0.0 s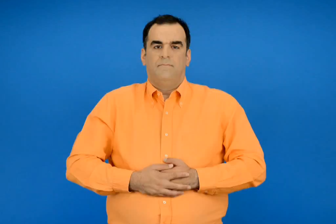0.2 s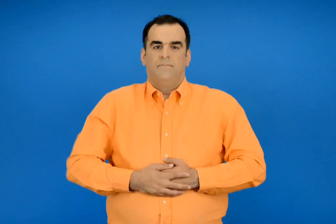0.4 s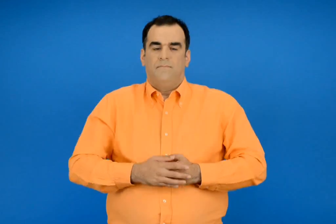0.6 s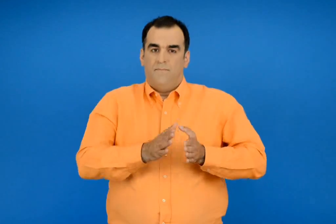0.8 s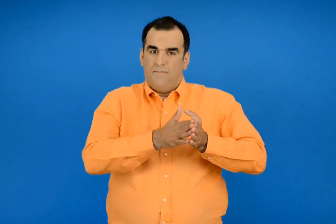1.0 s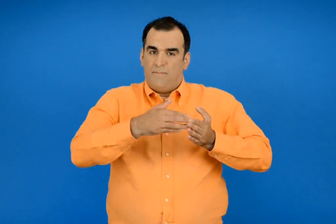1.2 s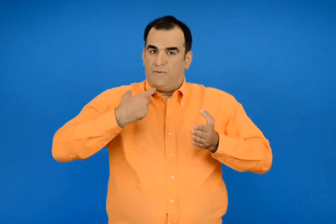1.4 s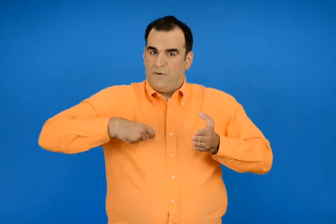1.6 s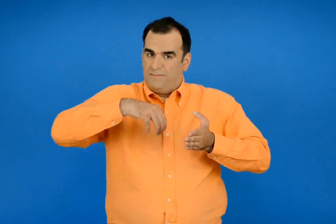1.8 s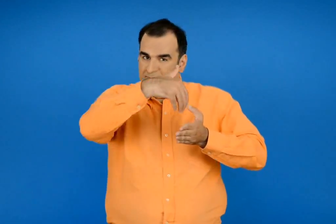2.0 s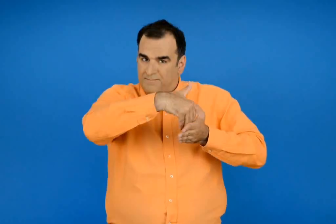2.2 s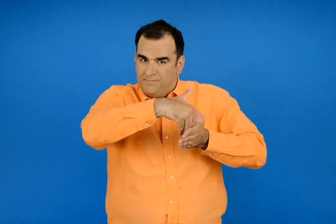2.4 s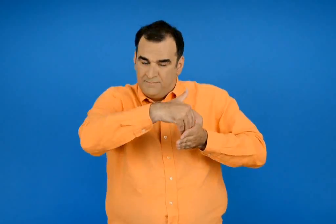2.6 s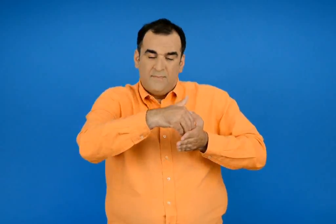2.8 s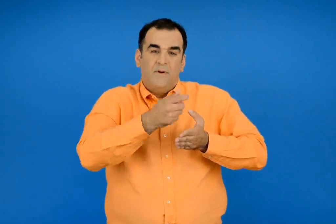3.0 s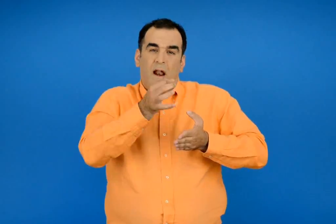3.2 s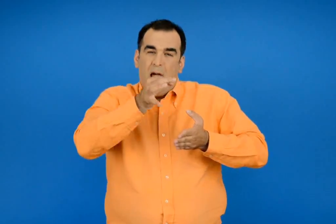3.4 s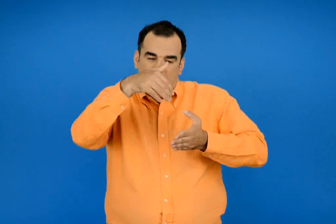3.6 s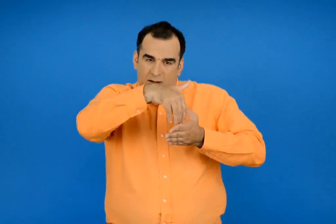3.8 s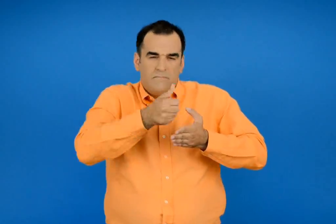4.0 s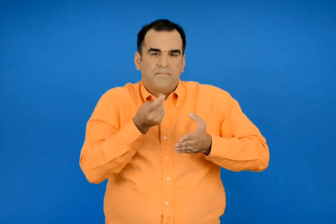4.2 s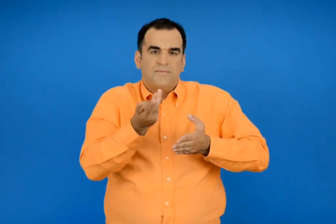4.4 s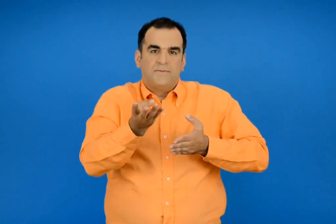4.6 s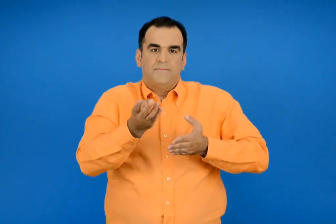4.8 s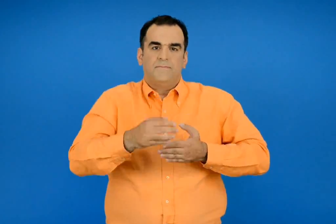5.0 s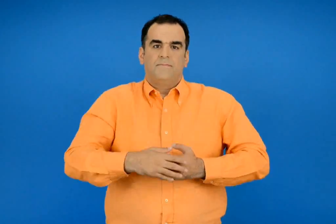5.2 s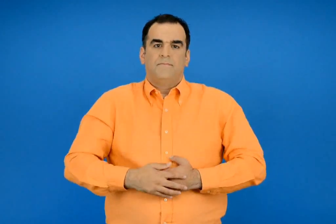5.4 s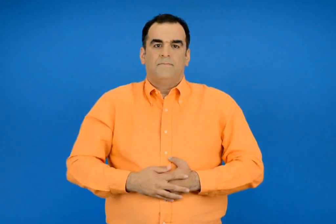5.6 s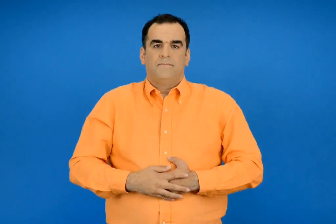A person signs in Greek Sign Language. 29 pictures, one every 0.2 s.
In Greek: πόσα λεπτά υπάρχουν στο πράσινο πορτοφόλι ;
